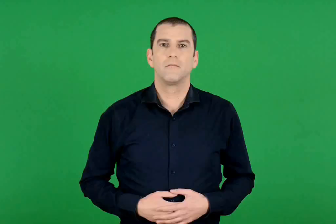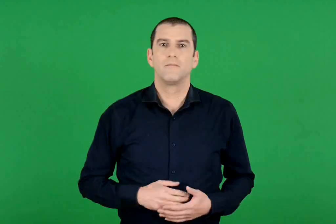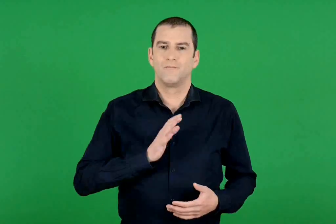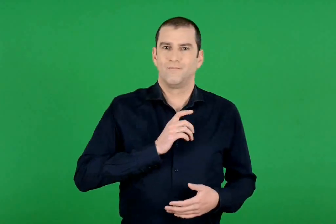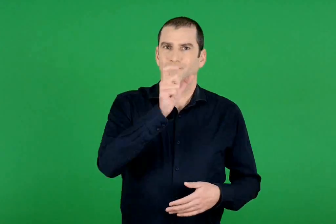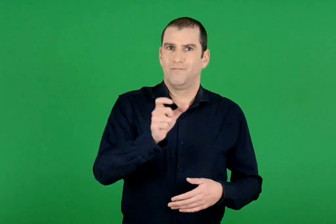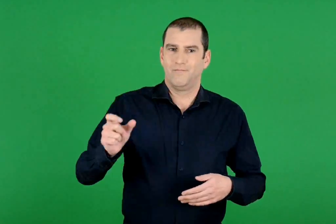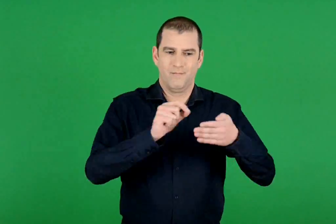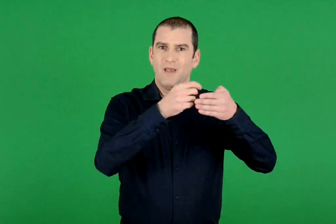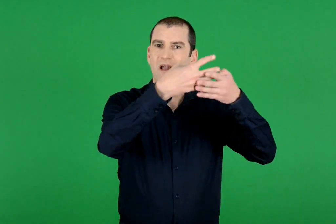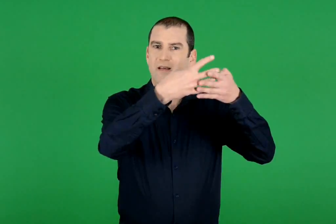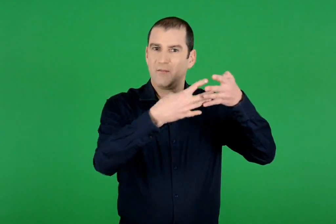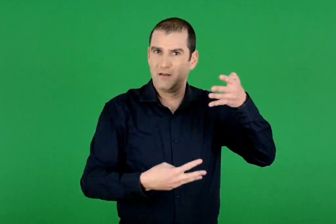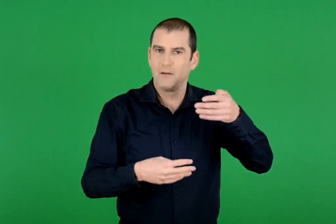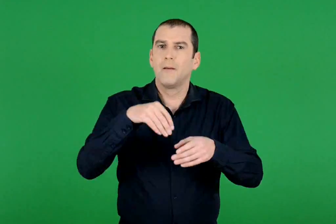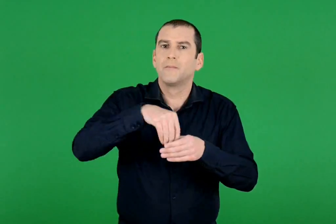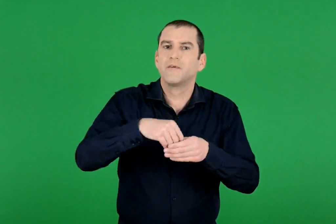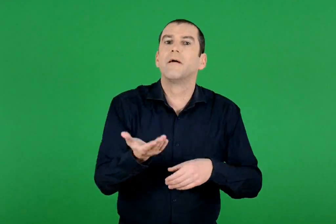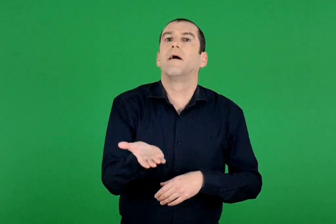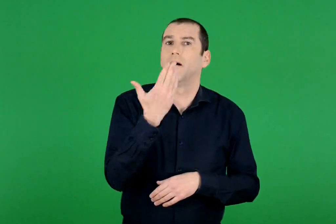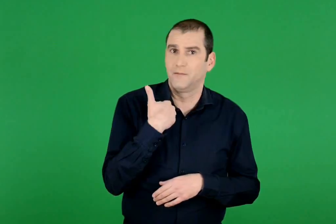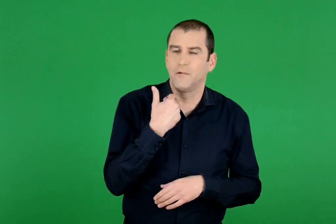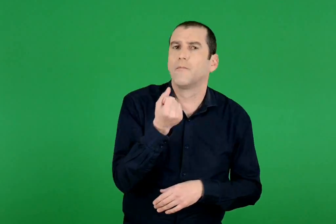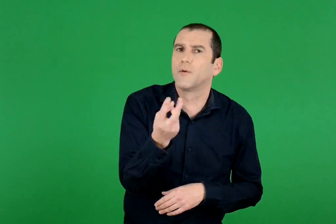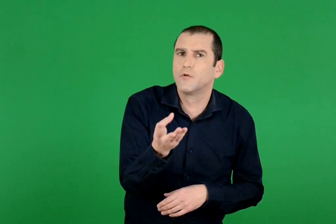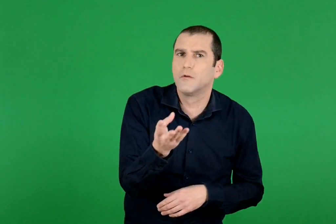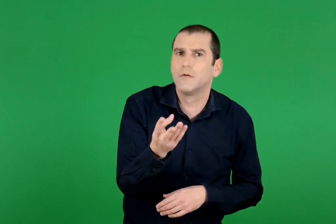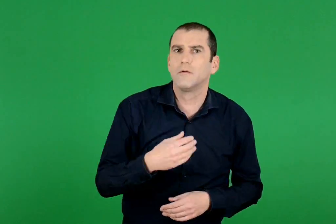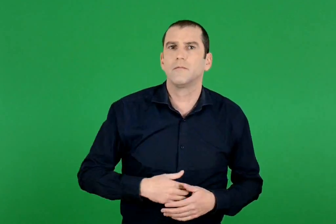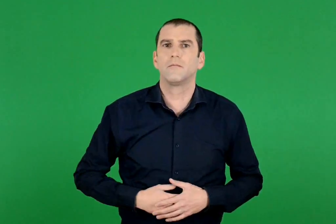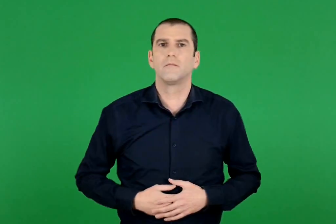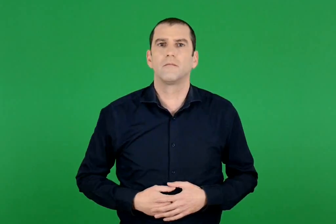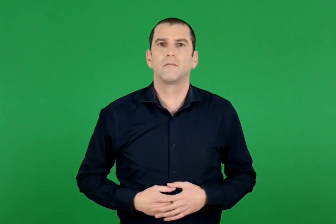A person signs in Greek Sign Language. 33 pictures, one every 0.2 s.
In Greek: πόσοι ήταν οι εγγεγραμμένοι που δεν ψήφισαν ;
